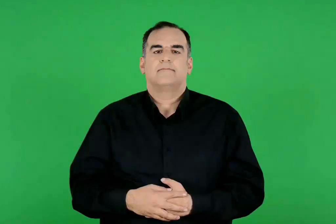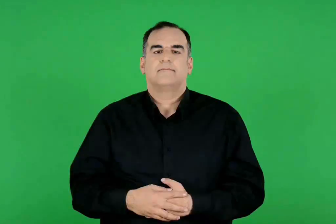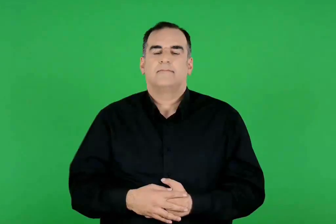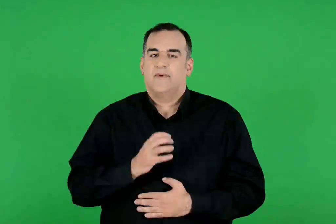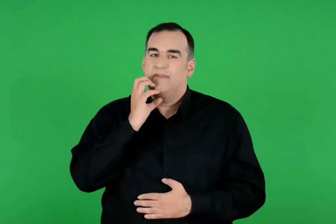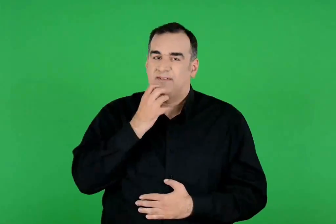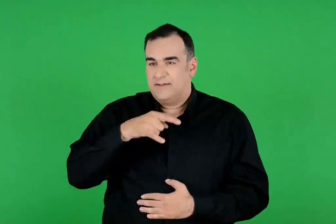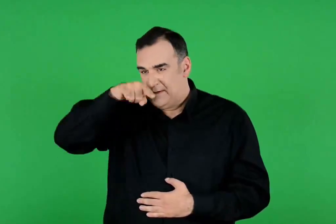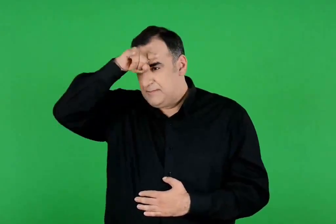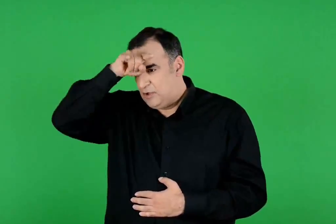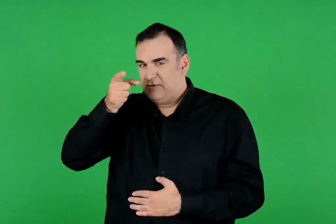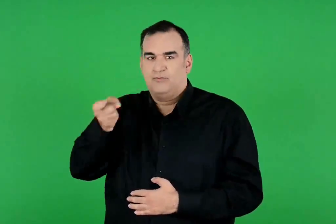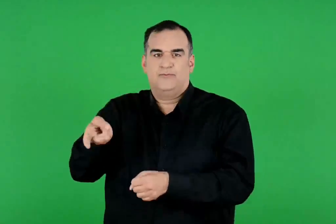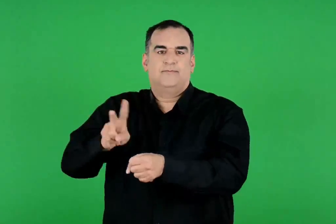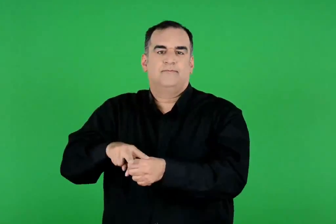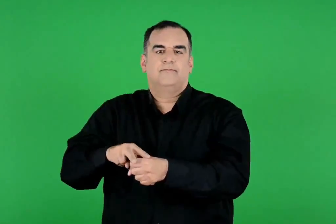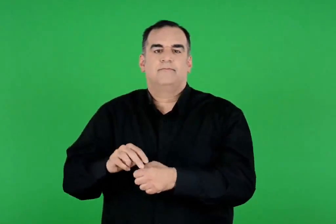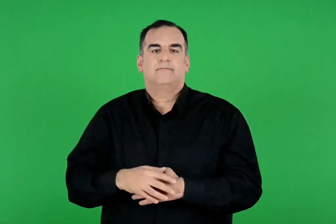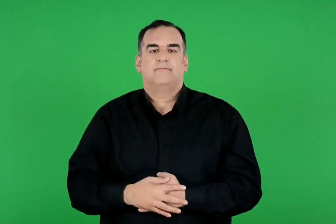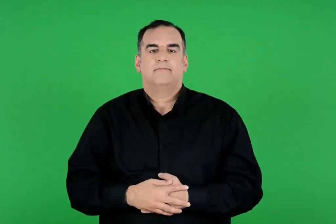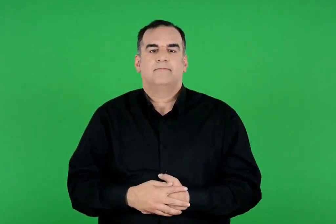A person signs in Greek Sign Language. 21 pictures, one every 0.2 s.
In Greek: ο θησέας σκοτώνει τον μινώταυρο
